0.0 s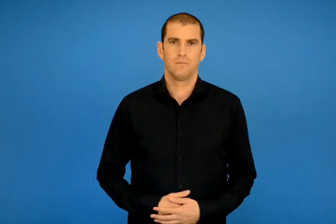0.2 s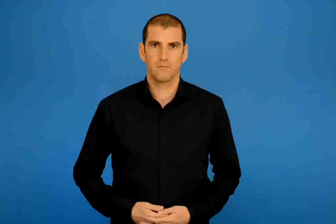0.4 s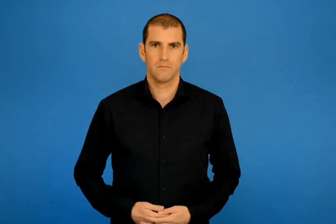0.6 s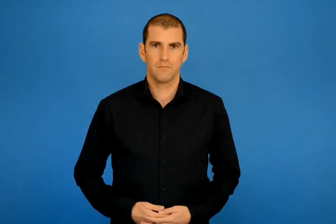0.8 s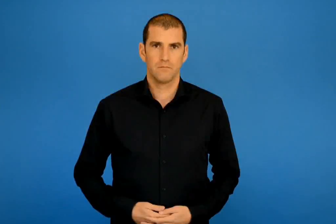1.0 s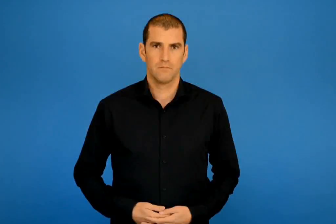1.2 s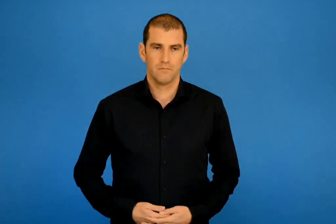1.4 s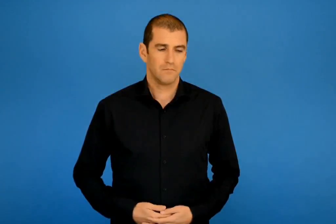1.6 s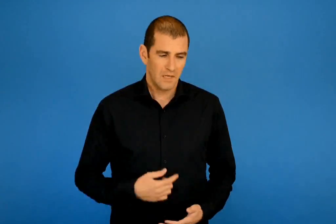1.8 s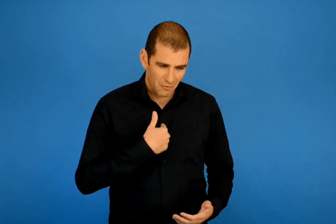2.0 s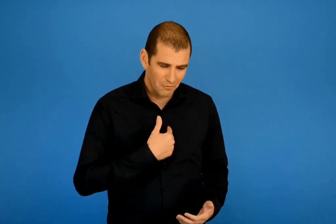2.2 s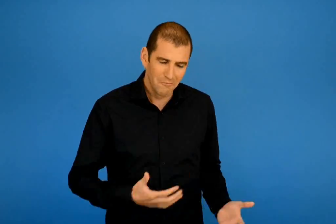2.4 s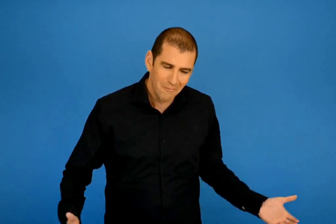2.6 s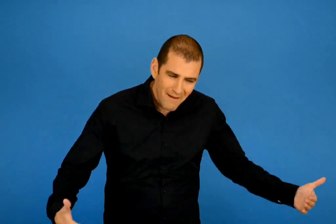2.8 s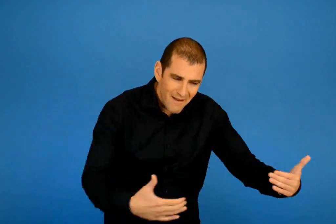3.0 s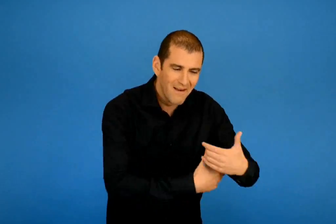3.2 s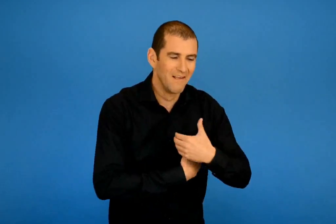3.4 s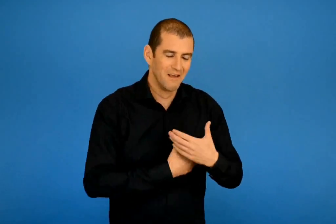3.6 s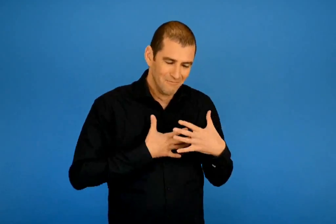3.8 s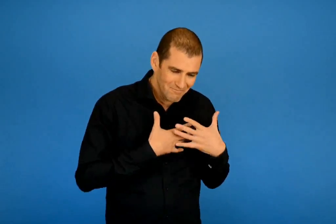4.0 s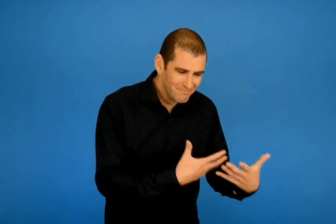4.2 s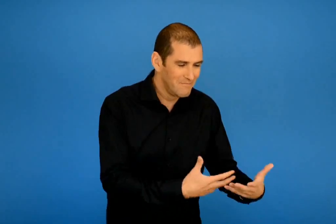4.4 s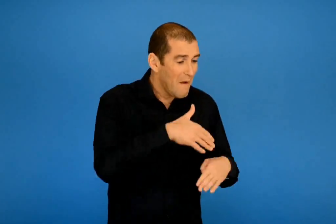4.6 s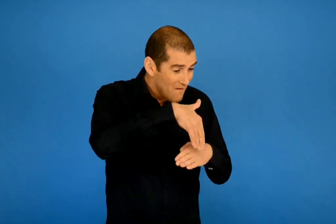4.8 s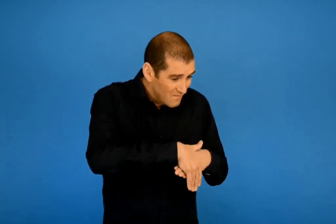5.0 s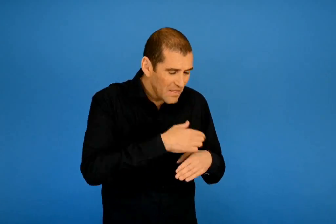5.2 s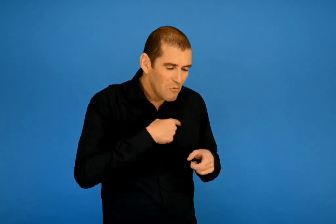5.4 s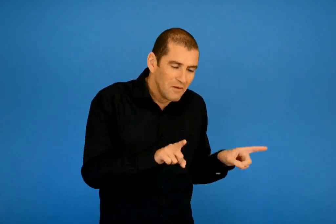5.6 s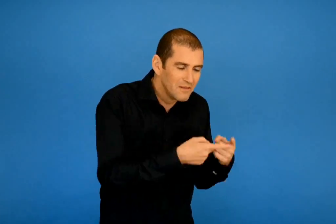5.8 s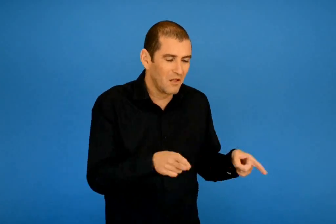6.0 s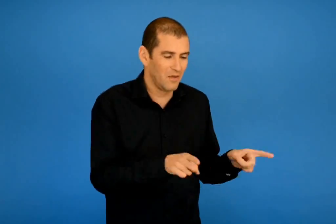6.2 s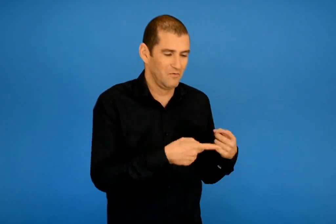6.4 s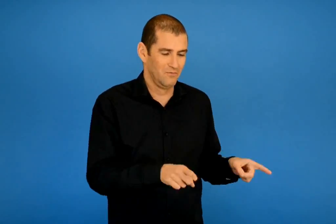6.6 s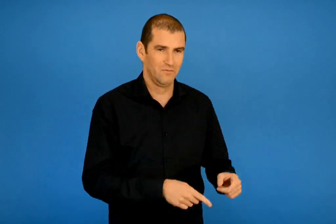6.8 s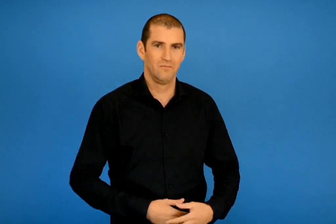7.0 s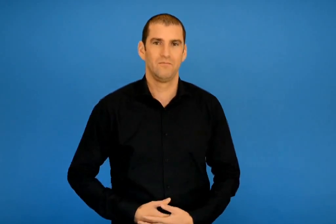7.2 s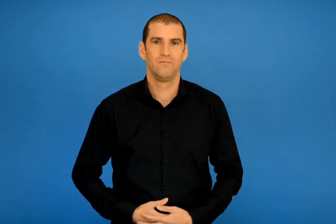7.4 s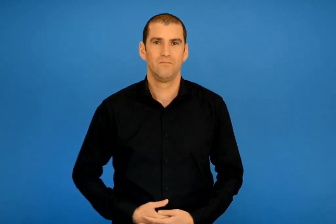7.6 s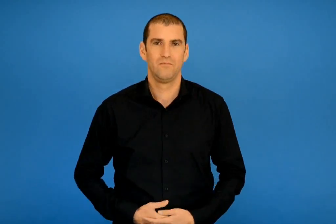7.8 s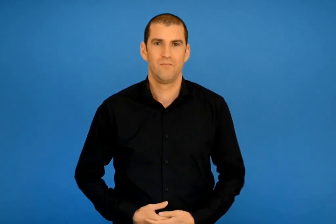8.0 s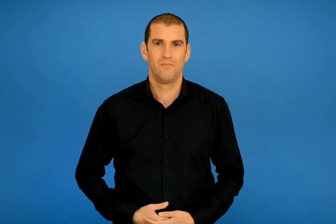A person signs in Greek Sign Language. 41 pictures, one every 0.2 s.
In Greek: θα σε αγκάλιαζα και θα σε αγαπούσα και τη νύχτα θα σου τραγουδούσα είπε η μαμά
